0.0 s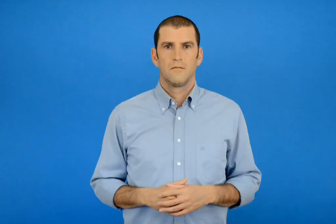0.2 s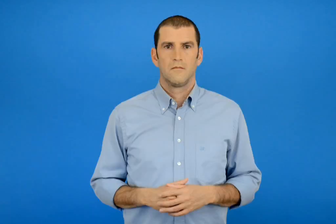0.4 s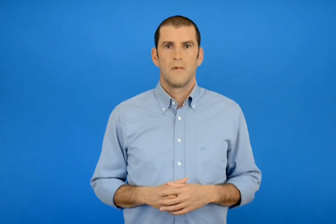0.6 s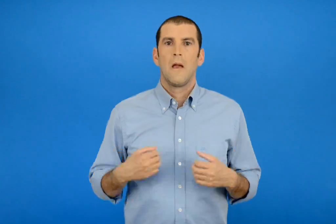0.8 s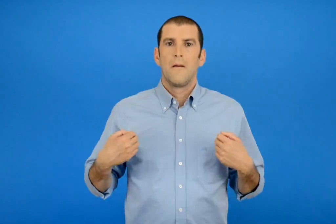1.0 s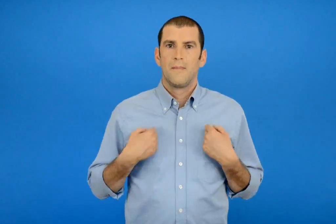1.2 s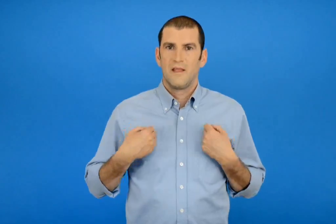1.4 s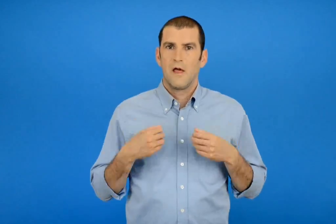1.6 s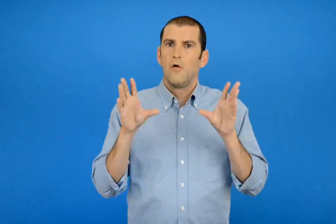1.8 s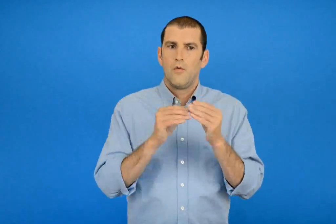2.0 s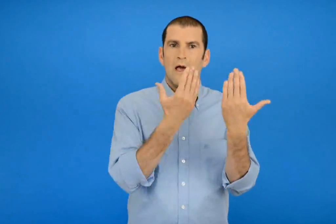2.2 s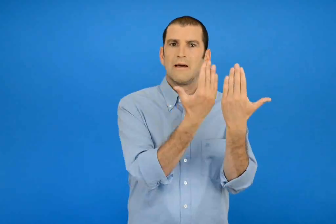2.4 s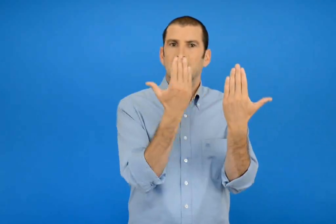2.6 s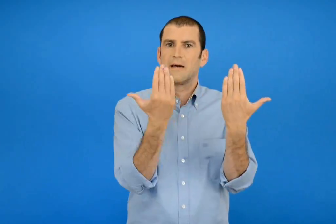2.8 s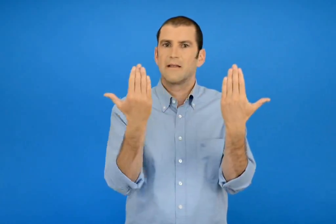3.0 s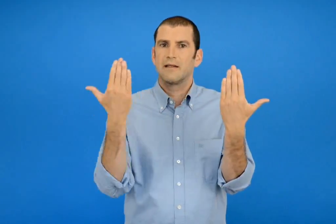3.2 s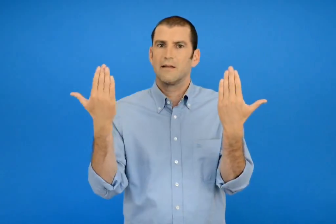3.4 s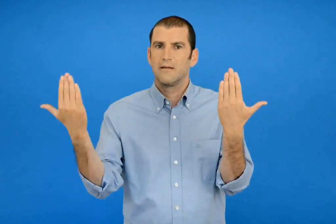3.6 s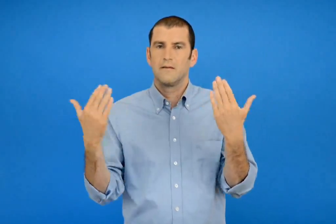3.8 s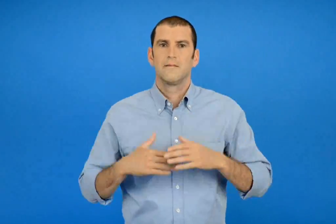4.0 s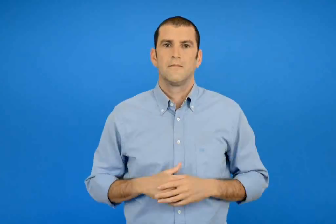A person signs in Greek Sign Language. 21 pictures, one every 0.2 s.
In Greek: παιχνίδια με κάρτες
